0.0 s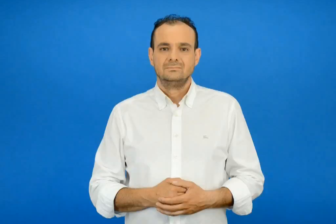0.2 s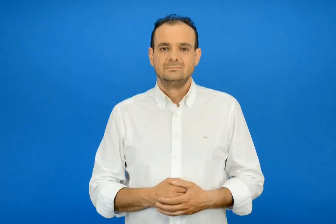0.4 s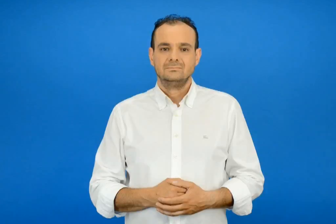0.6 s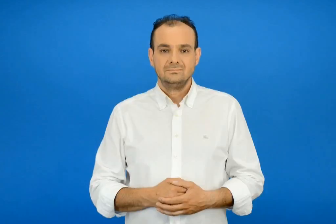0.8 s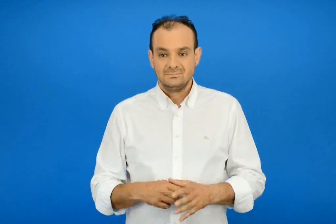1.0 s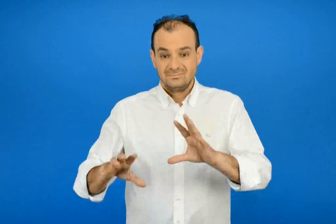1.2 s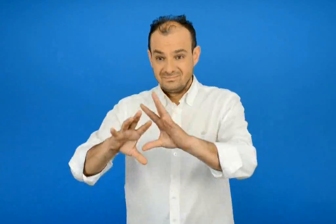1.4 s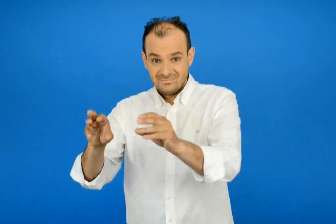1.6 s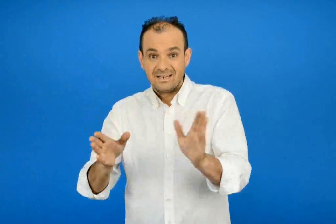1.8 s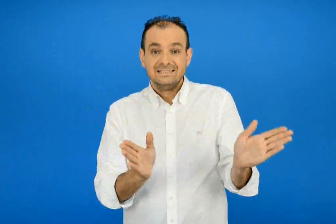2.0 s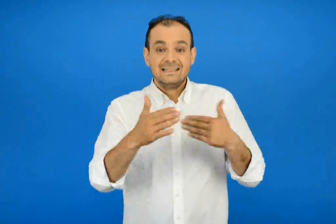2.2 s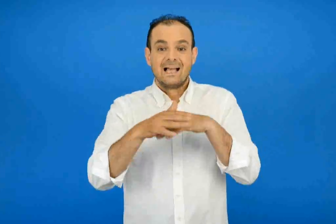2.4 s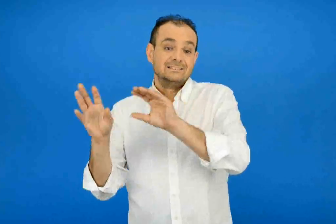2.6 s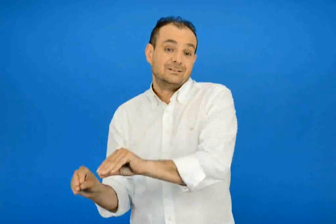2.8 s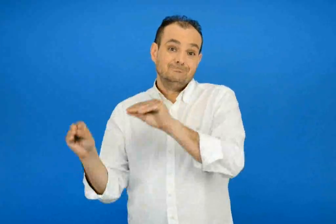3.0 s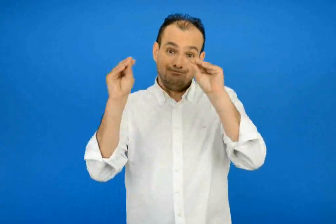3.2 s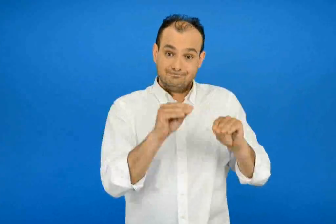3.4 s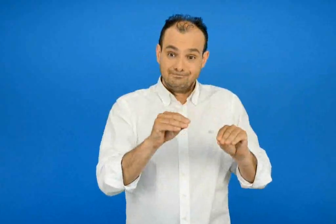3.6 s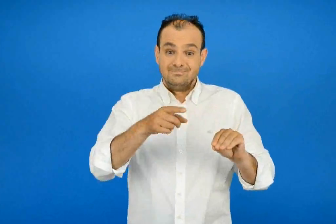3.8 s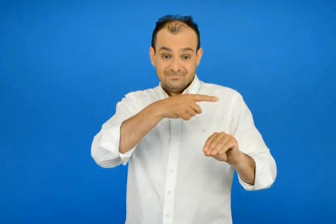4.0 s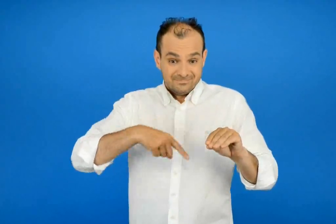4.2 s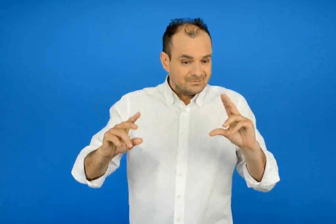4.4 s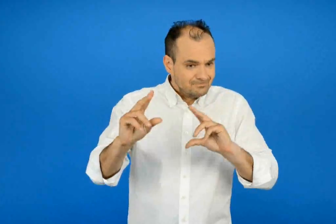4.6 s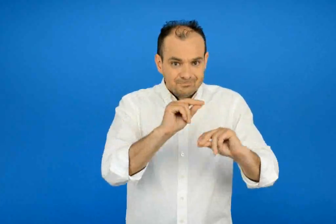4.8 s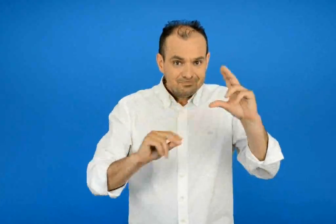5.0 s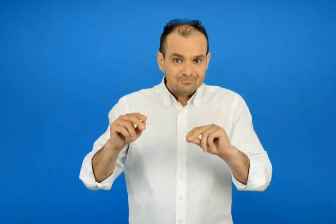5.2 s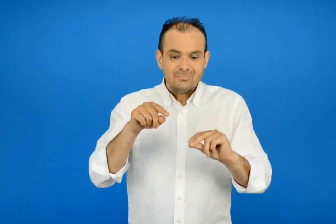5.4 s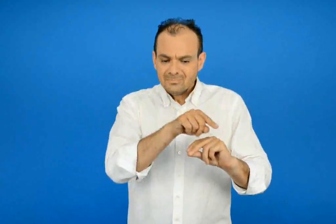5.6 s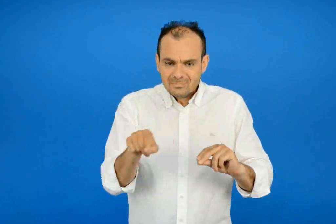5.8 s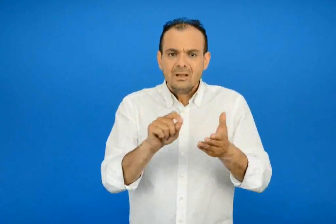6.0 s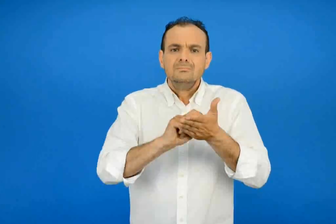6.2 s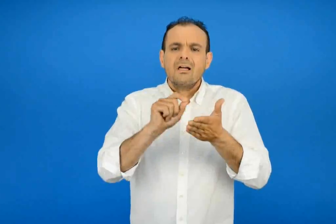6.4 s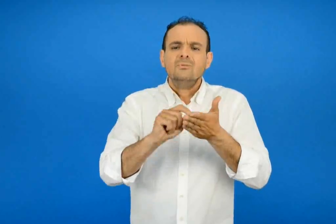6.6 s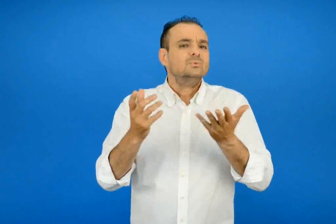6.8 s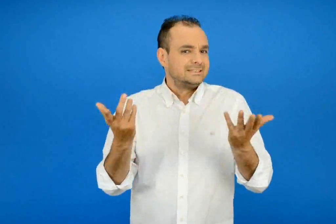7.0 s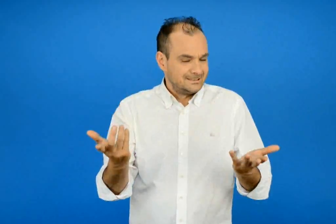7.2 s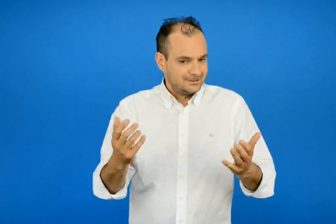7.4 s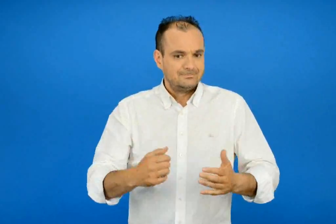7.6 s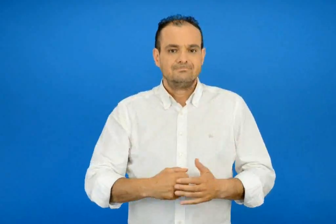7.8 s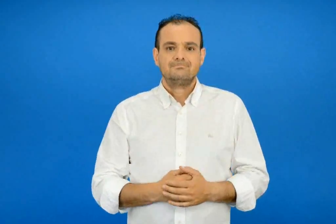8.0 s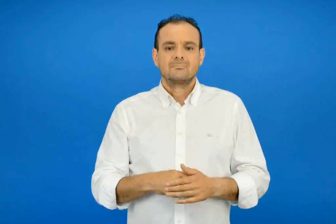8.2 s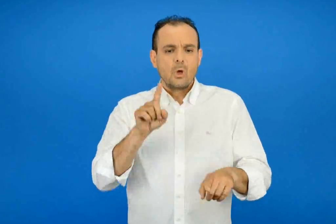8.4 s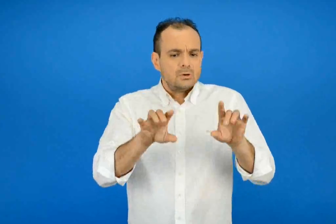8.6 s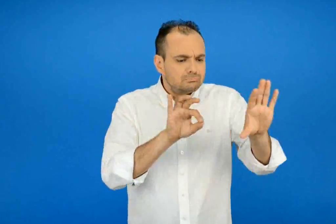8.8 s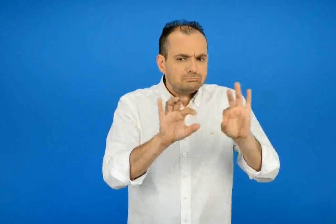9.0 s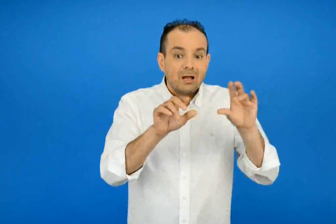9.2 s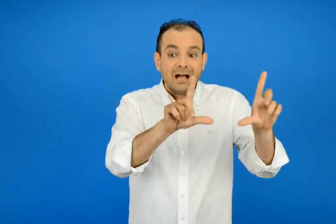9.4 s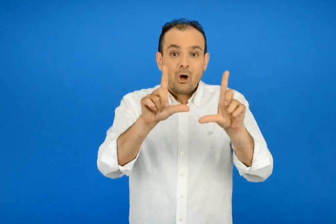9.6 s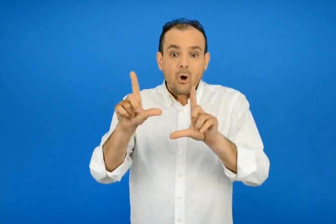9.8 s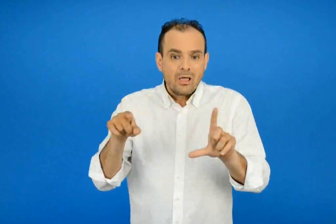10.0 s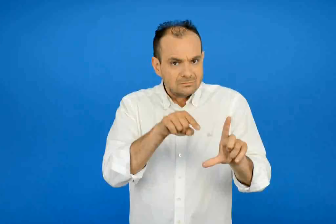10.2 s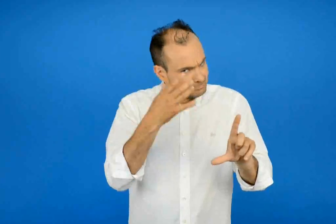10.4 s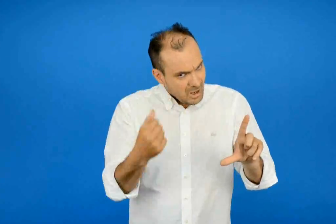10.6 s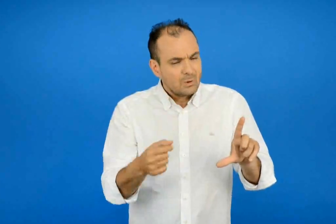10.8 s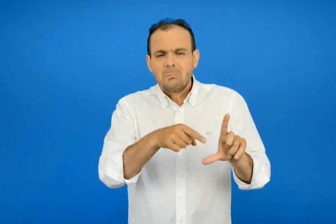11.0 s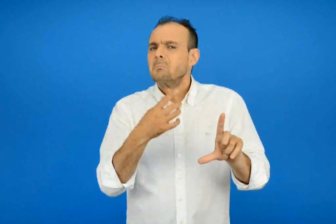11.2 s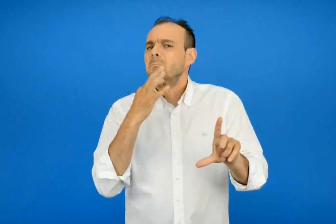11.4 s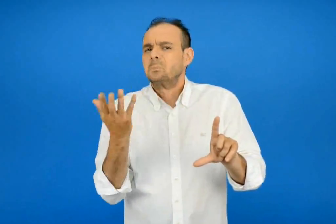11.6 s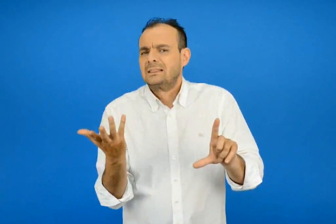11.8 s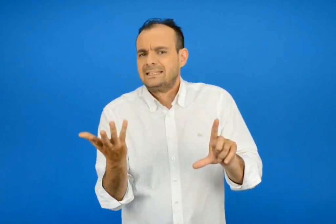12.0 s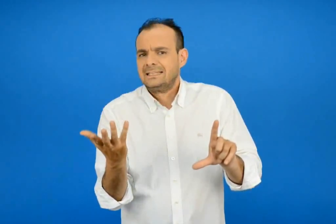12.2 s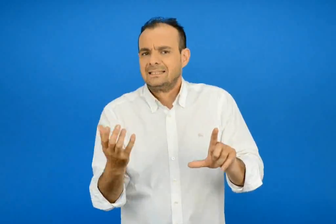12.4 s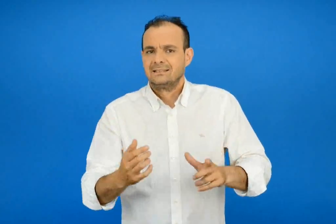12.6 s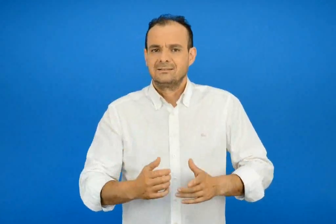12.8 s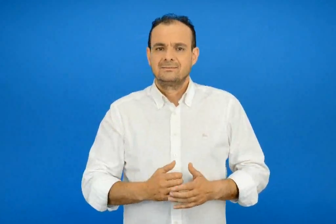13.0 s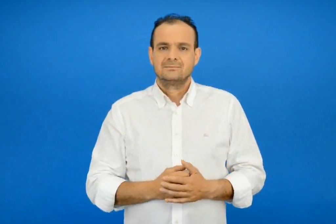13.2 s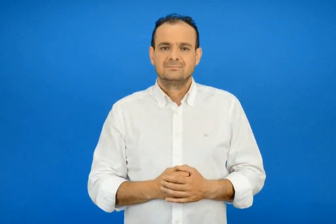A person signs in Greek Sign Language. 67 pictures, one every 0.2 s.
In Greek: φερτέ τα στην τάξη και συζητήστε τι γράφουν ορισμένα έχουν και εικόνες γιατί ;
